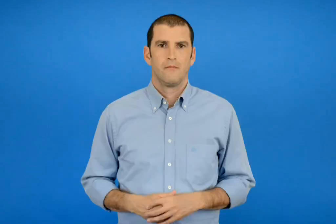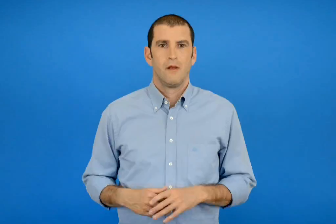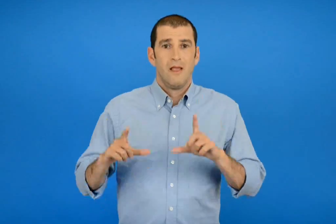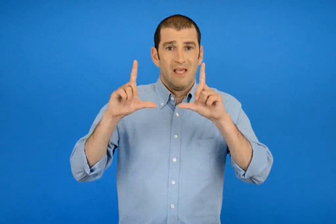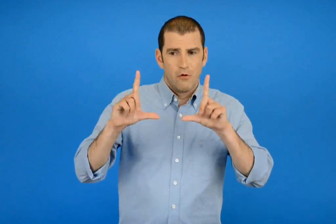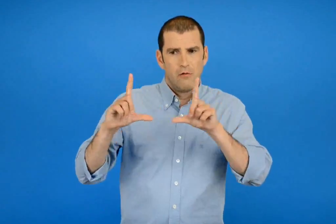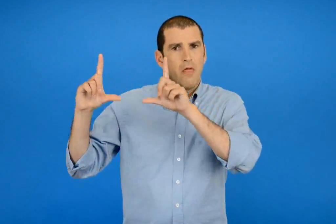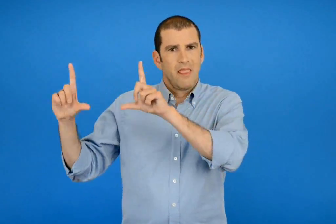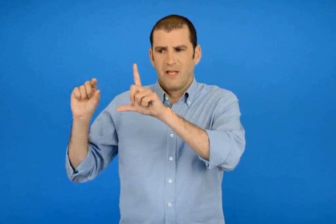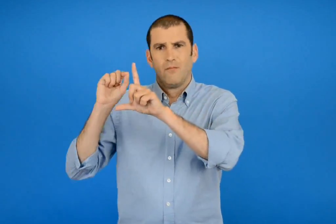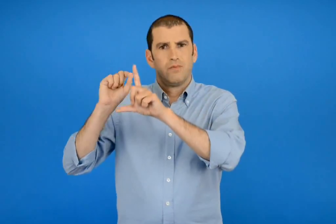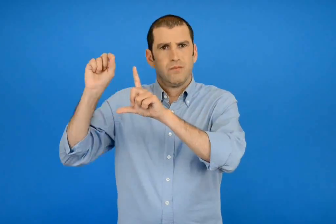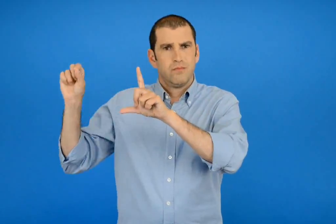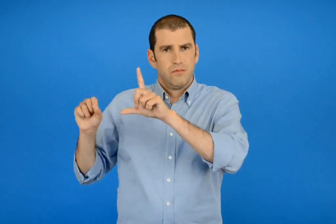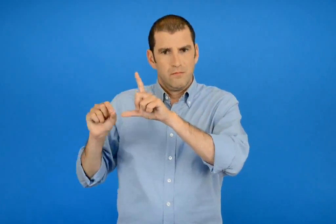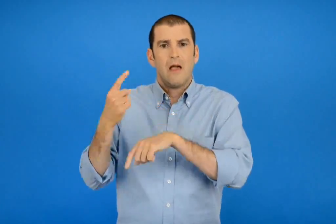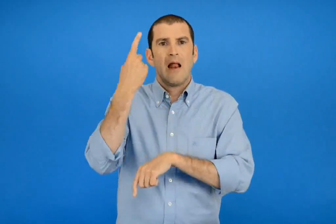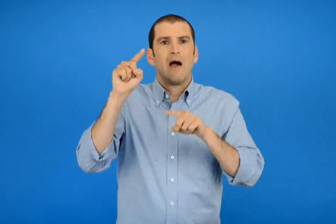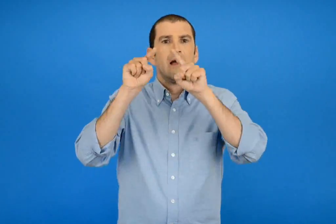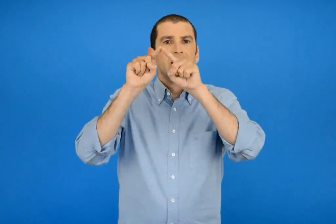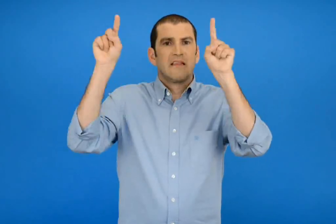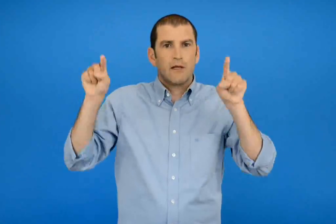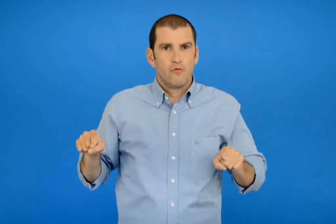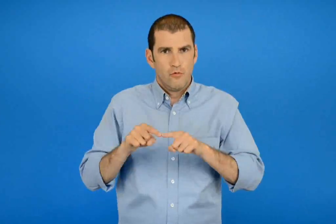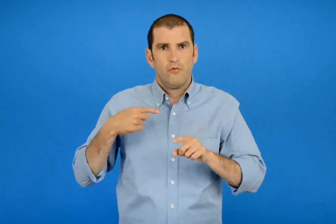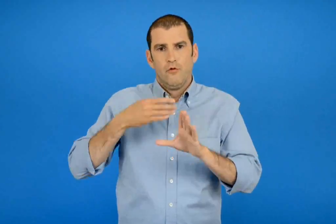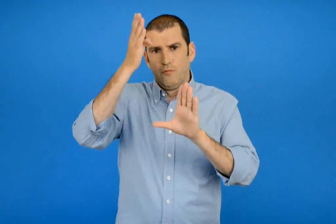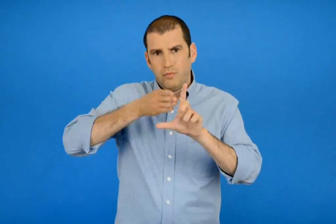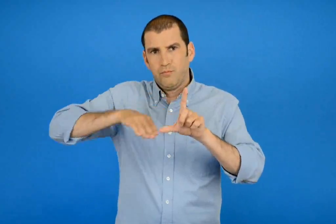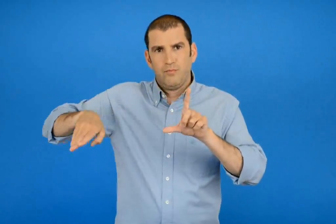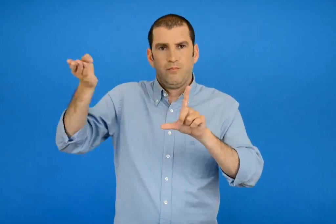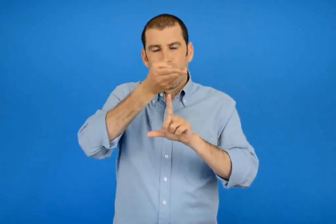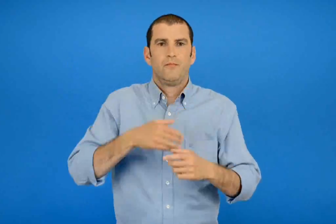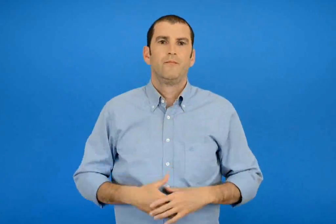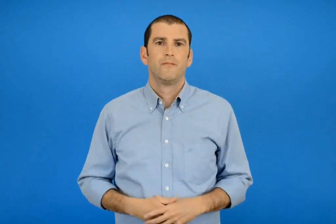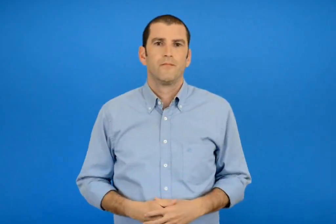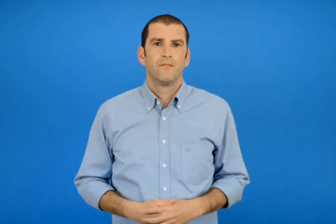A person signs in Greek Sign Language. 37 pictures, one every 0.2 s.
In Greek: φτιάχνω στο διπλανό πλέγμα 1 τετράγωνο
